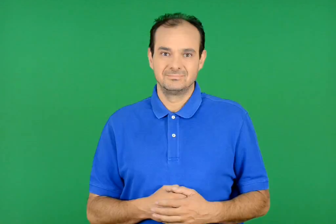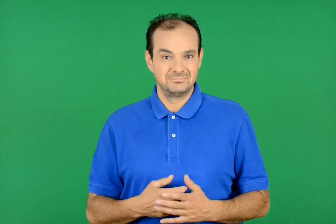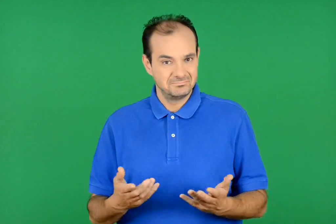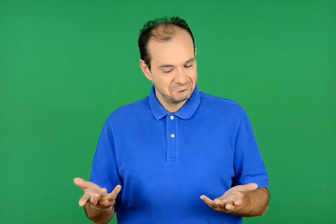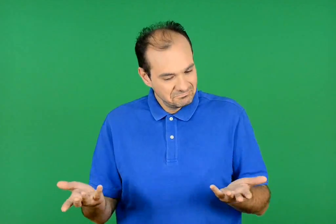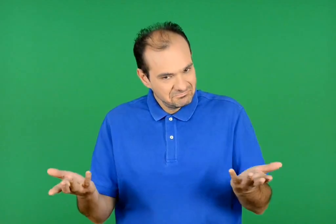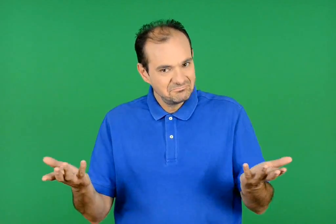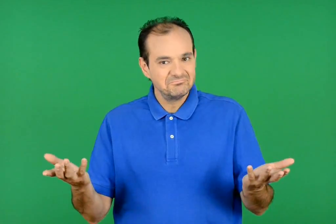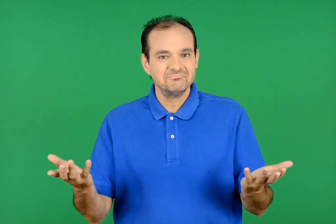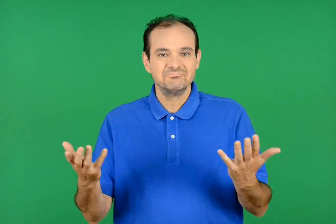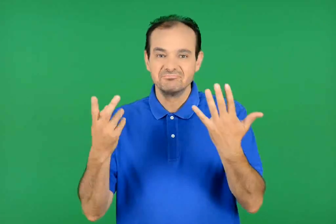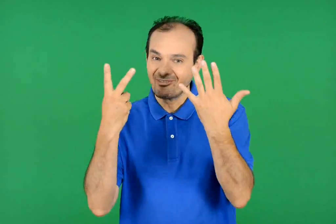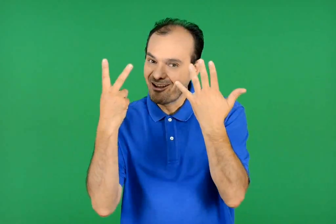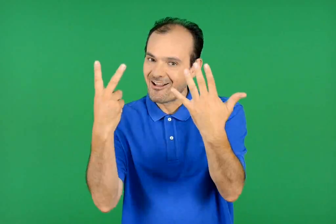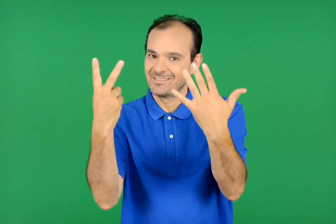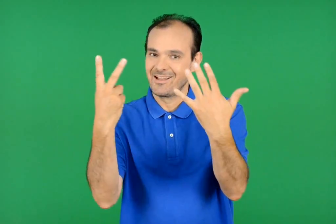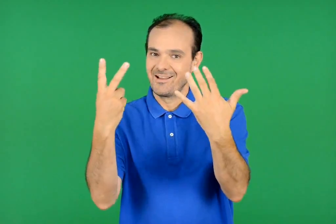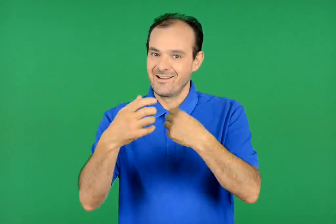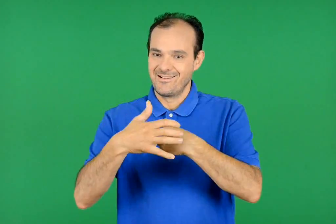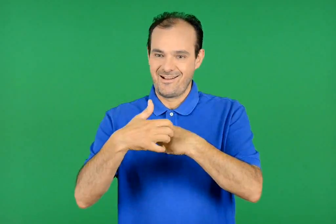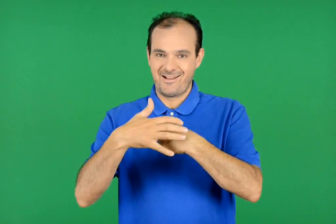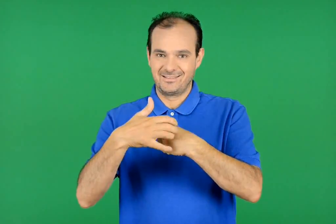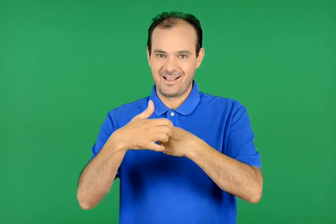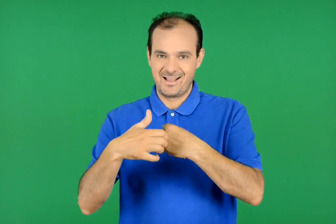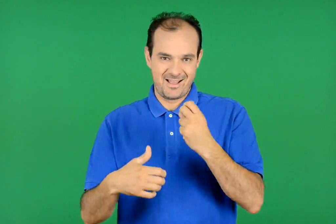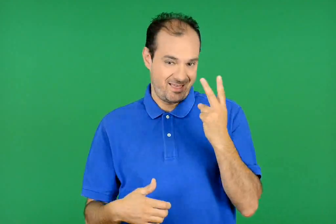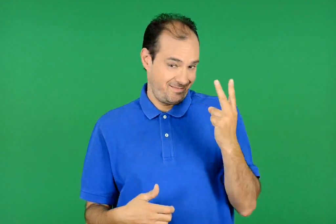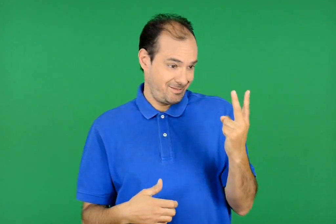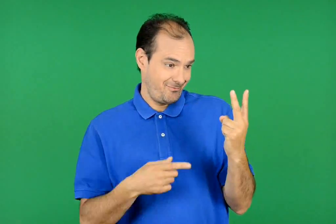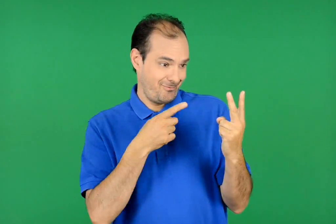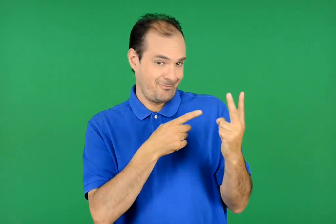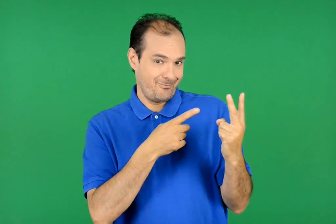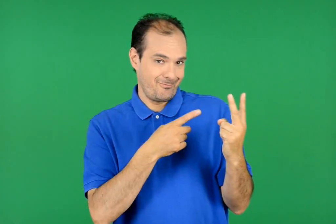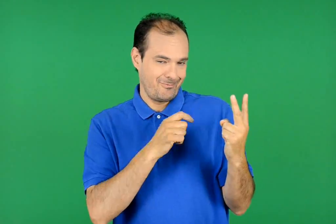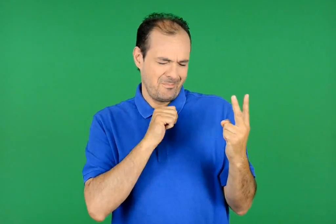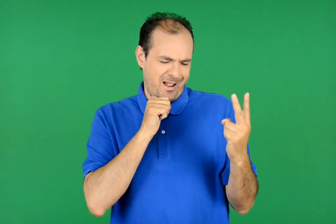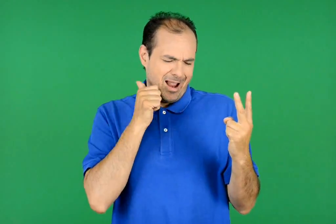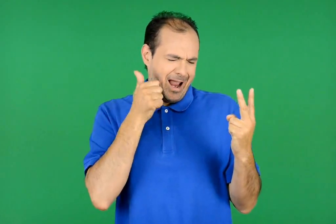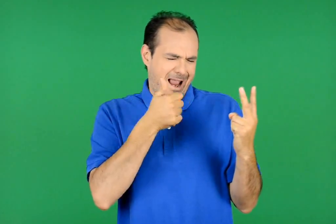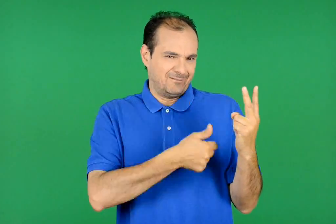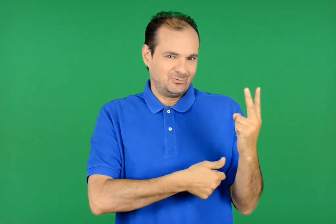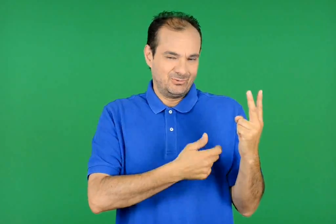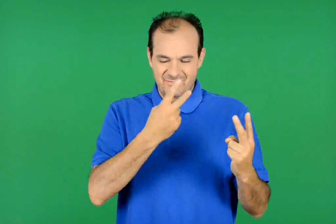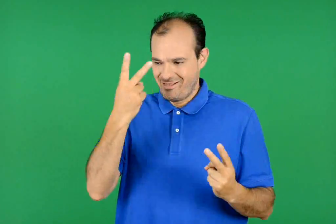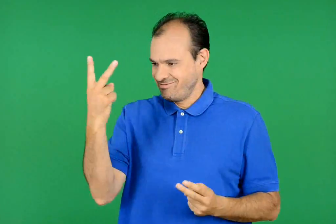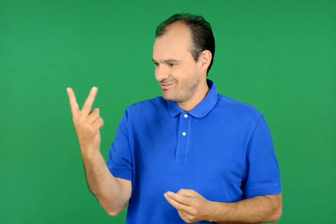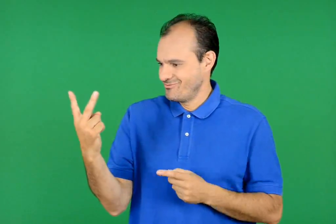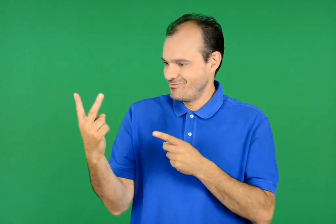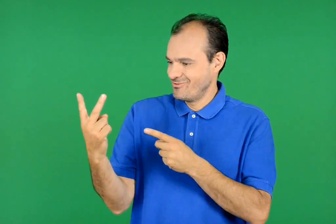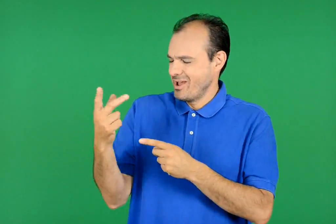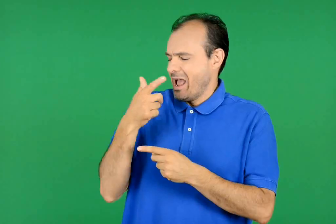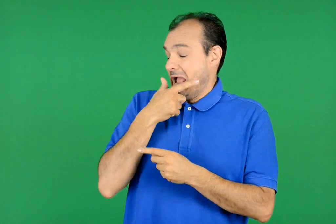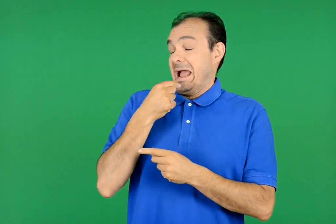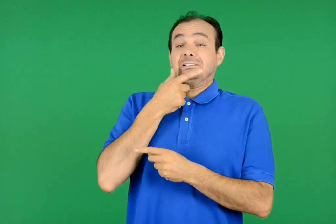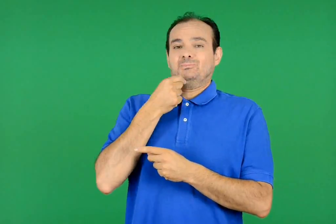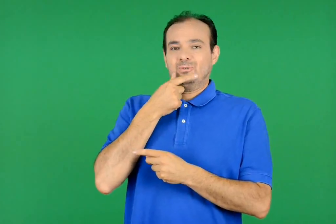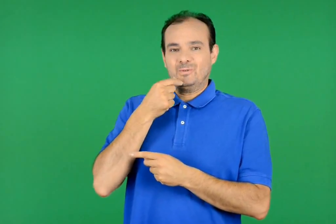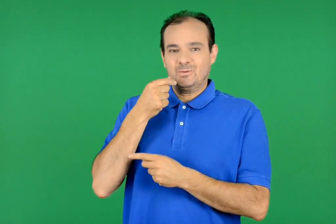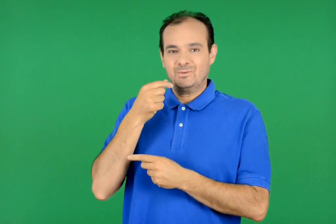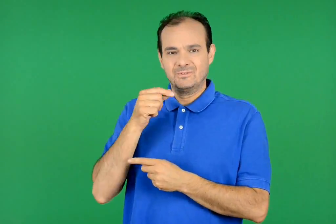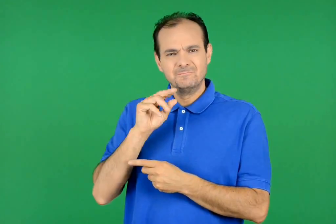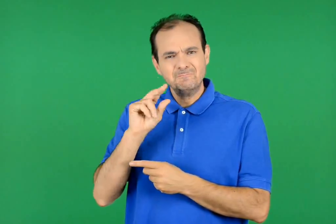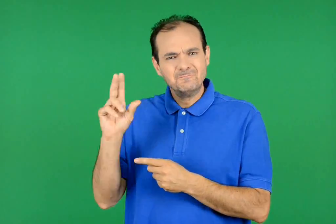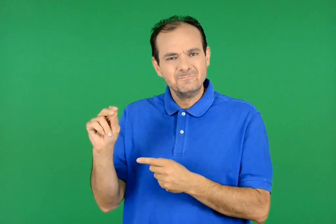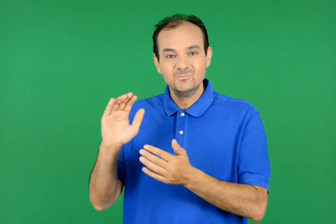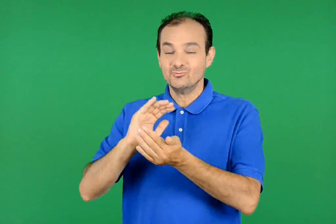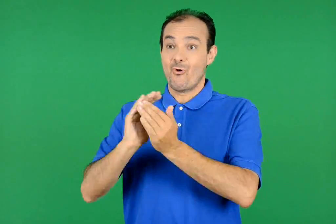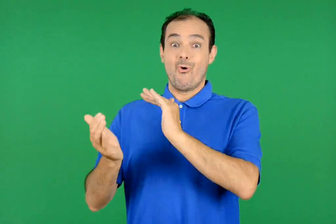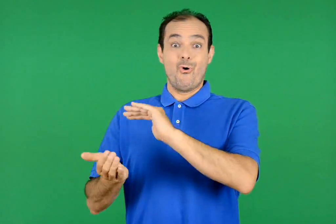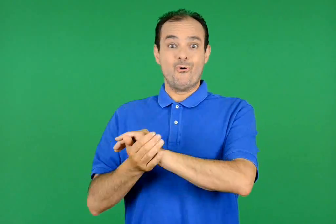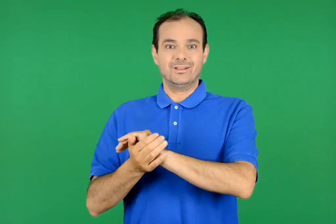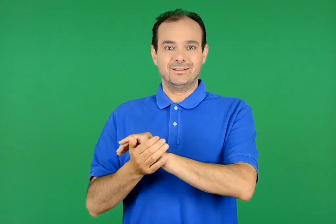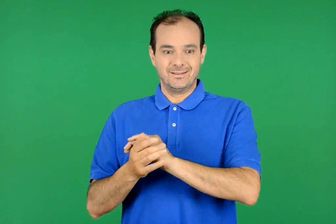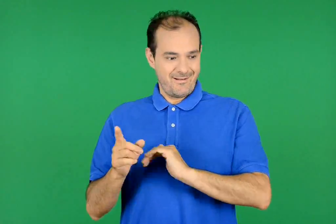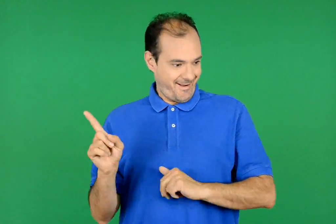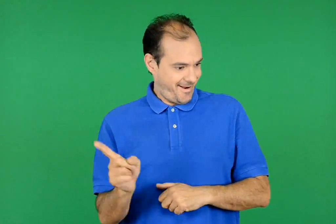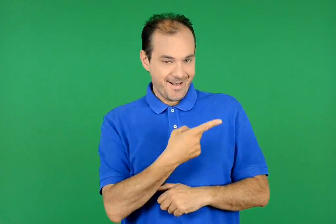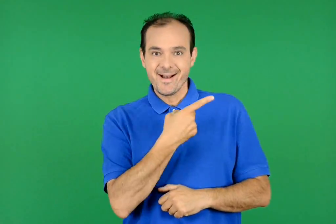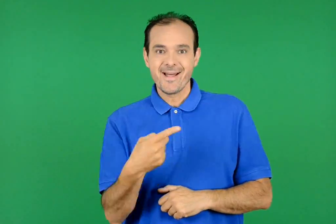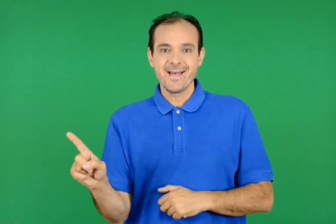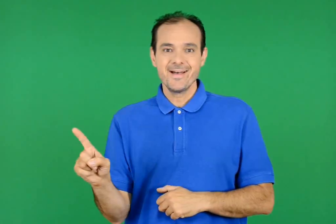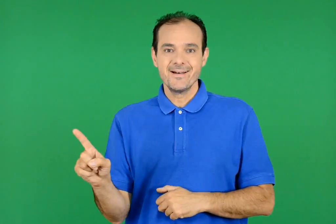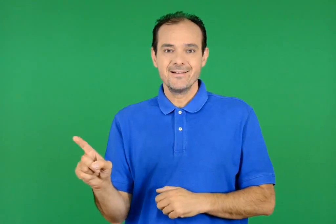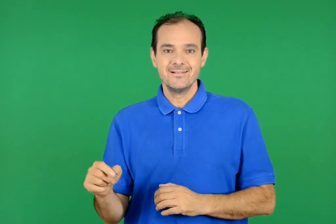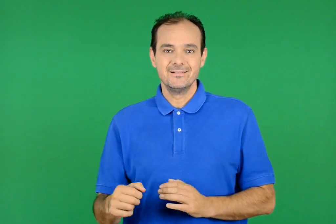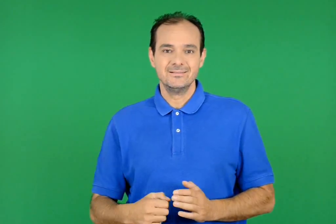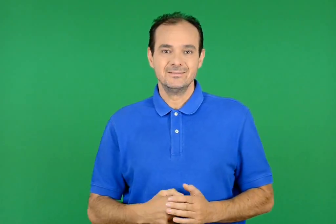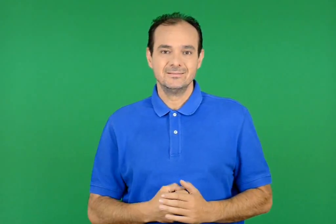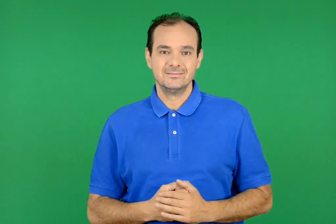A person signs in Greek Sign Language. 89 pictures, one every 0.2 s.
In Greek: τουλάχιστον επτά γάτες οι δυο κατάμαυρες , και δυο σαν χιόνι κάτασπρες , για την αντίθεση
